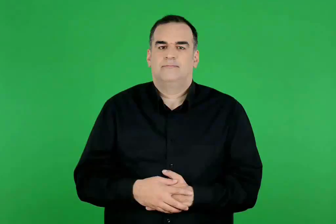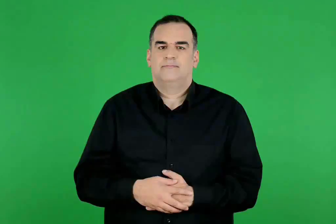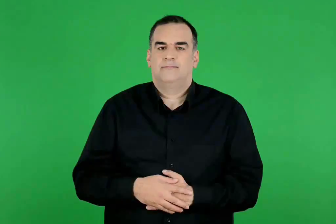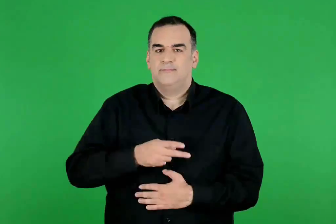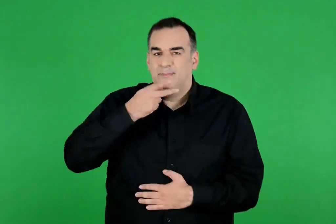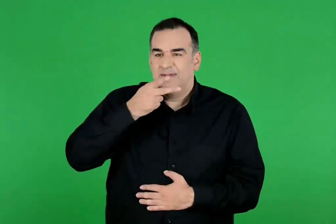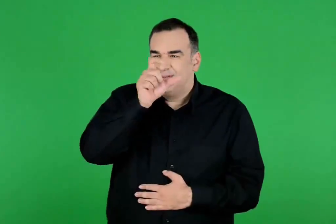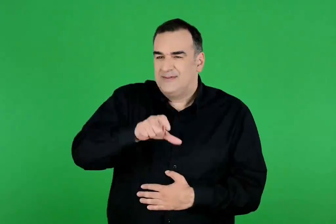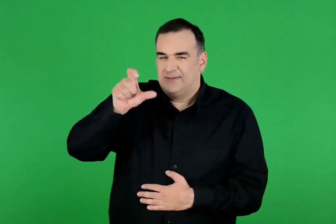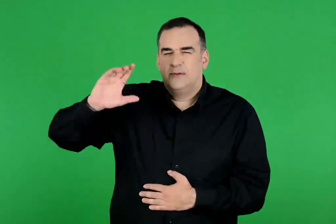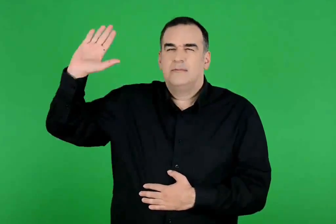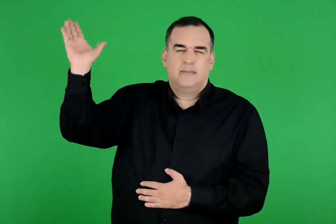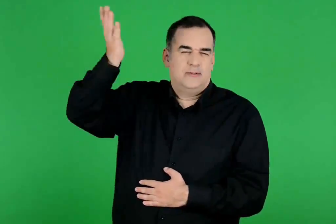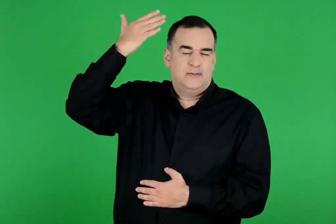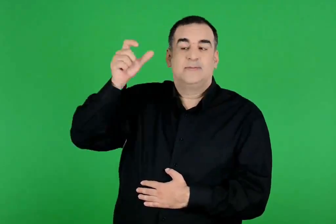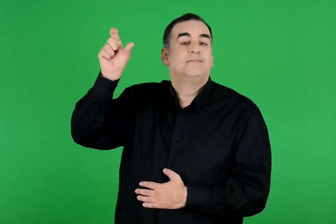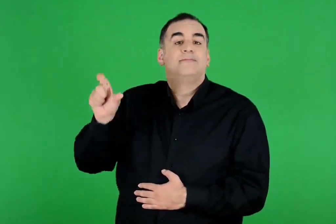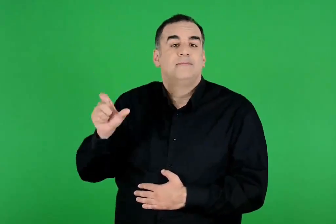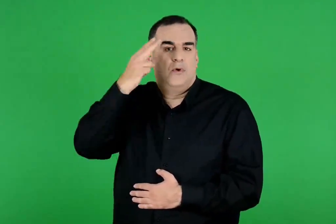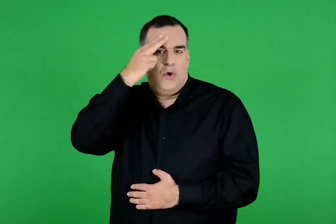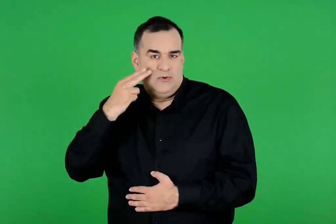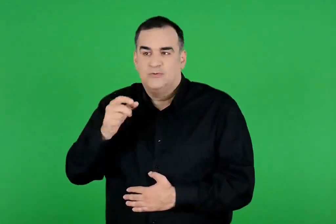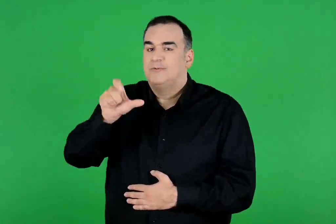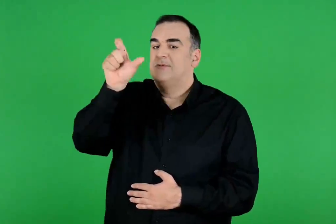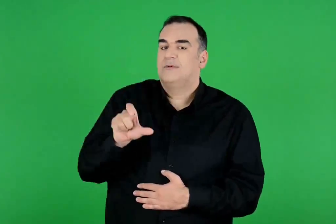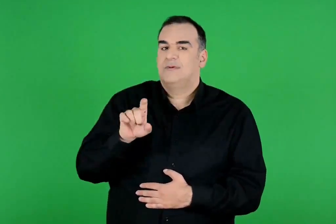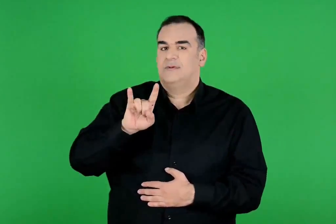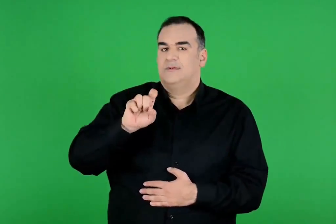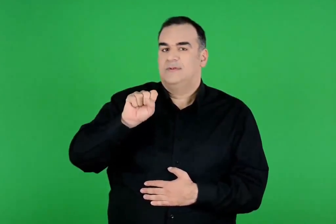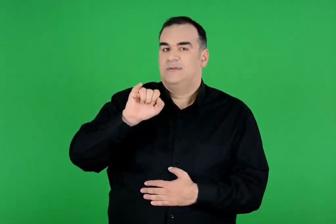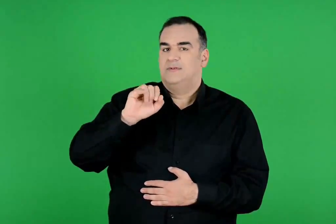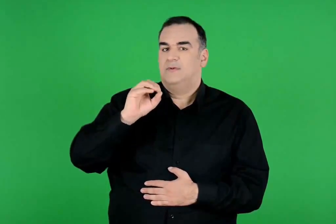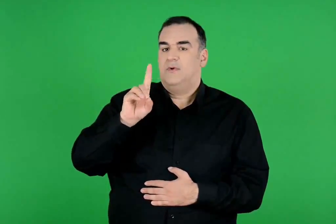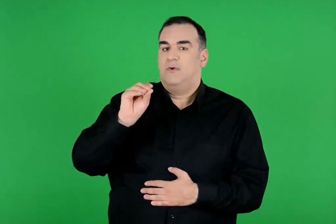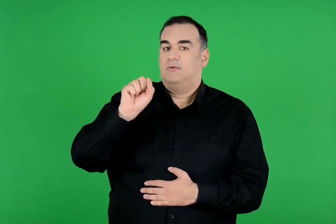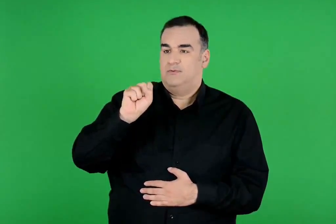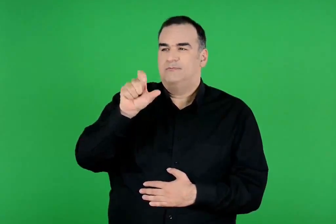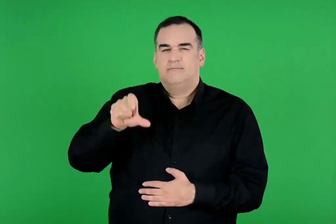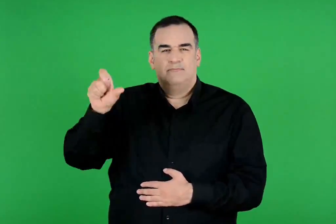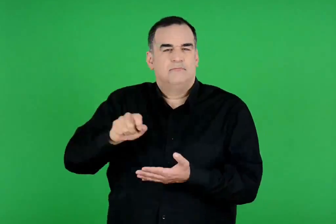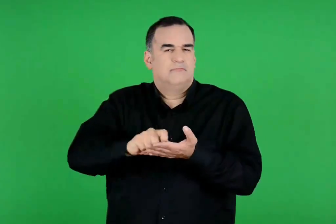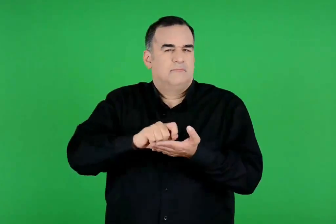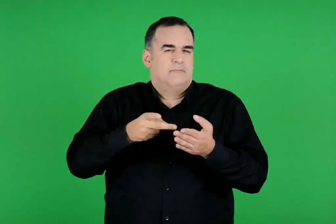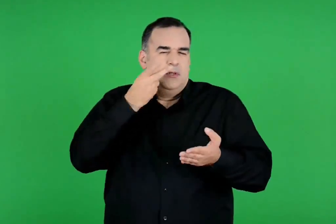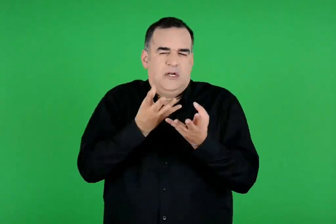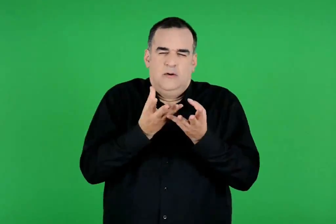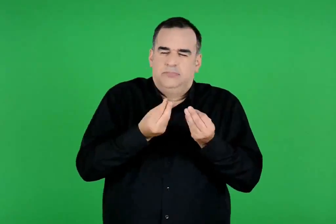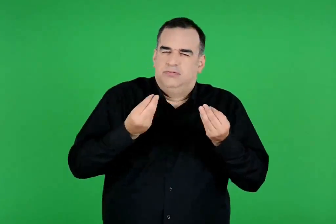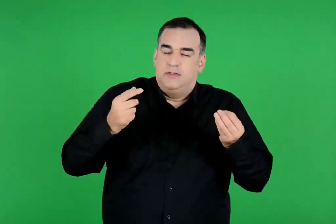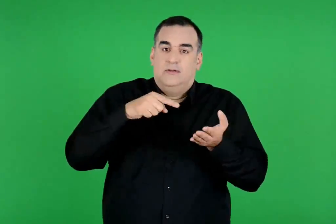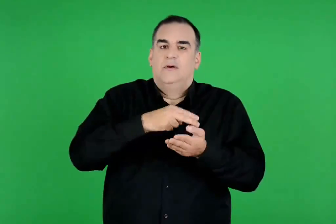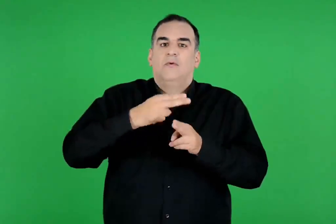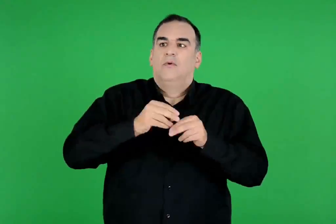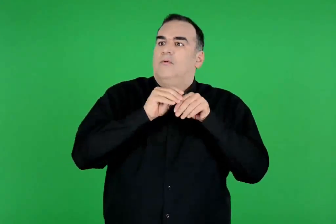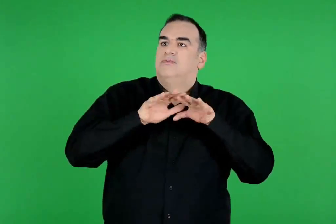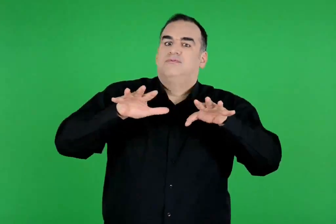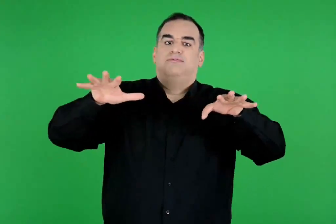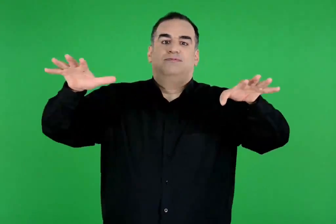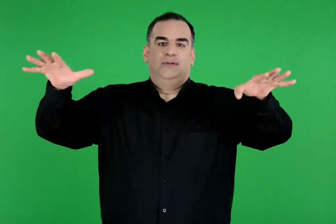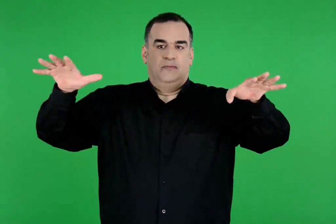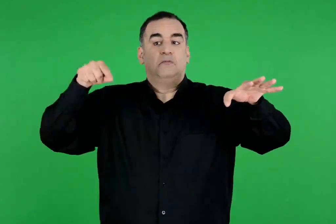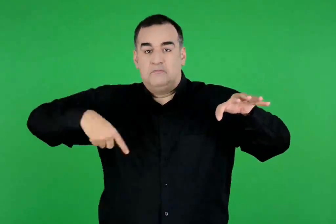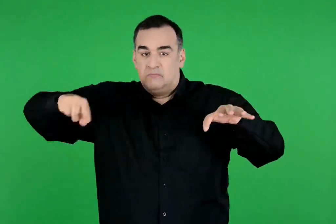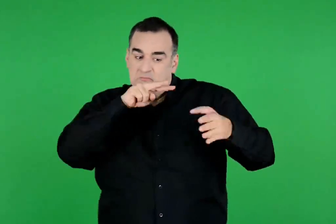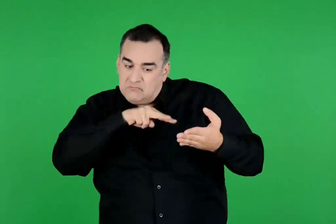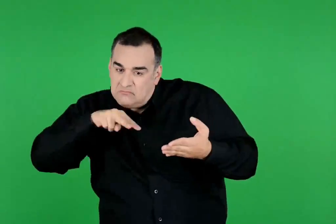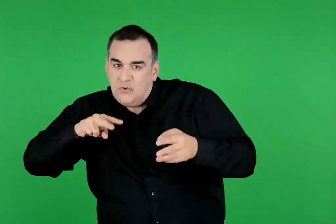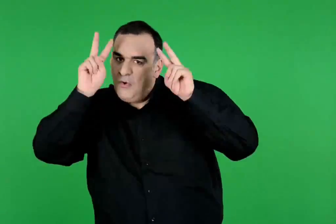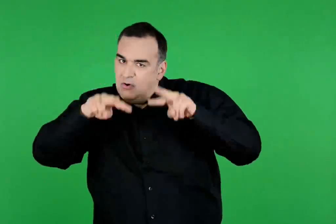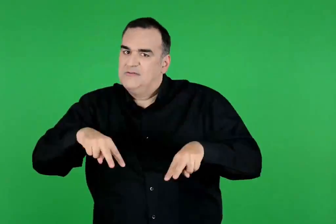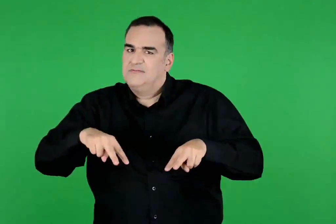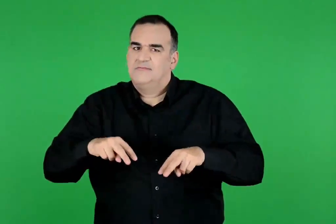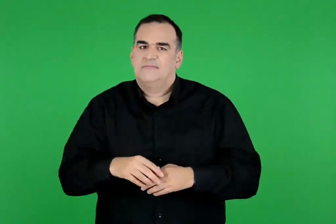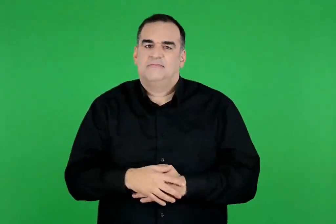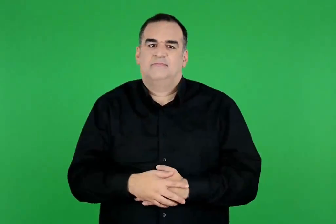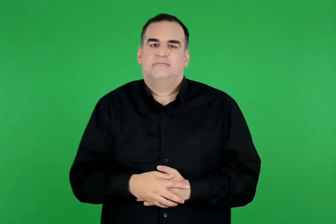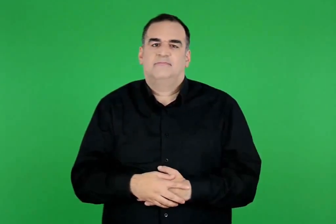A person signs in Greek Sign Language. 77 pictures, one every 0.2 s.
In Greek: οι αρχαίοι ποιητές όμηρος και ησίοδος με τα ποιήματά τους έκαναν και σε μας γνωστούς όλους αυτούς τους μύθους. ας τους γνωρίσουμε λοιπόν
